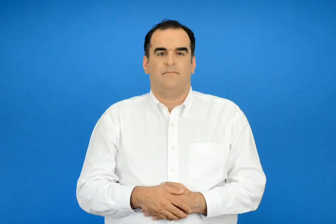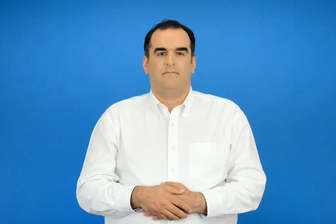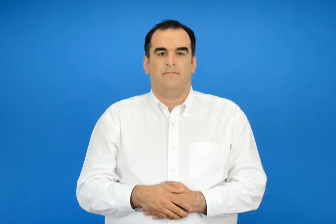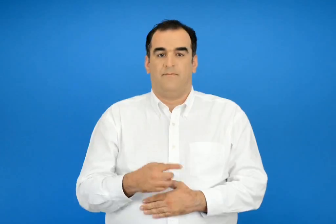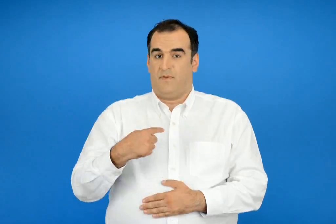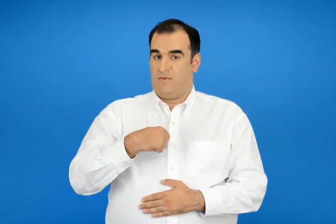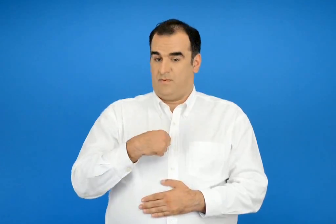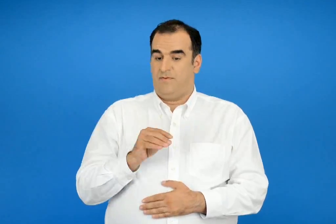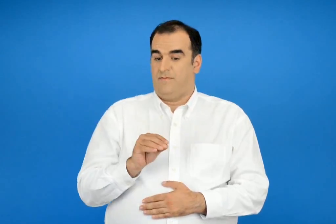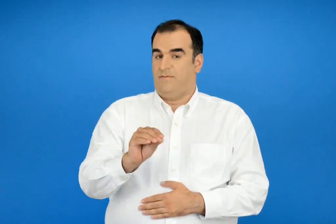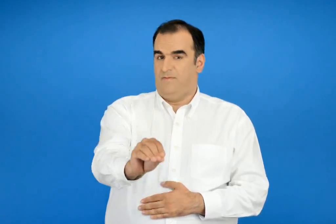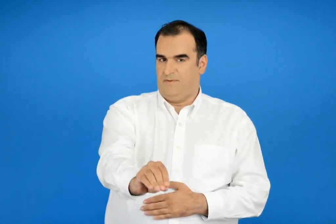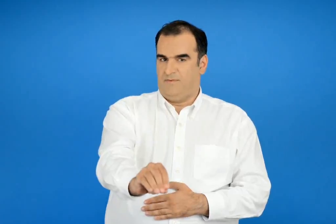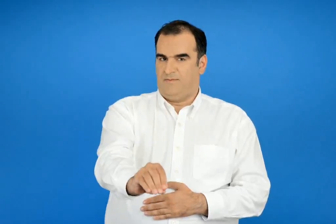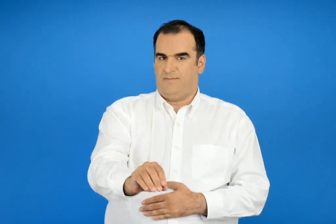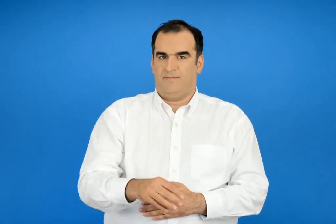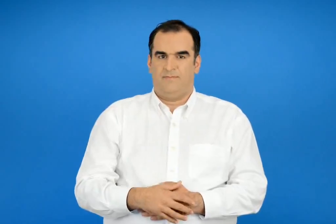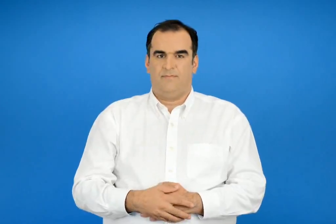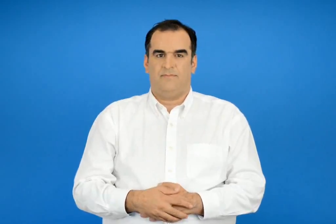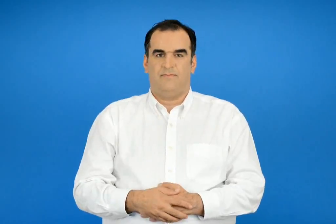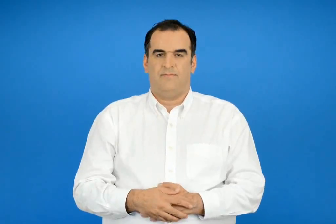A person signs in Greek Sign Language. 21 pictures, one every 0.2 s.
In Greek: εγώ βάζω
